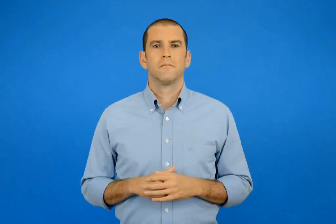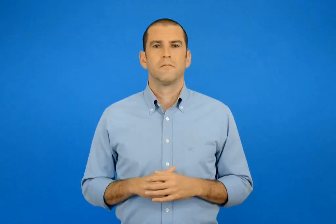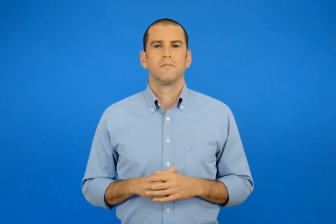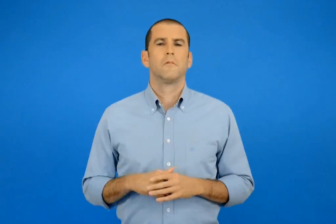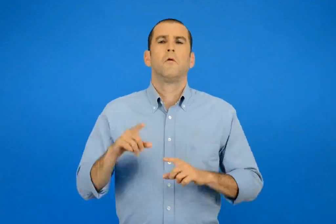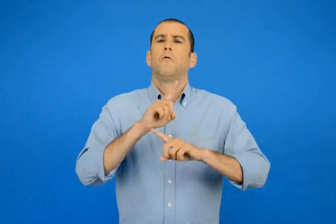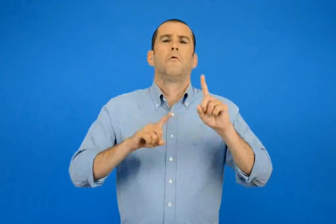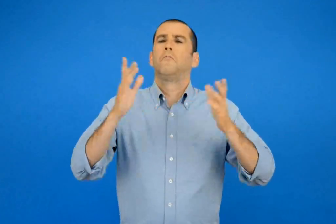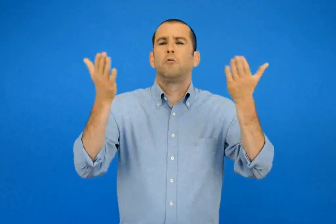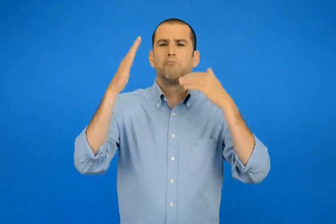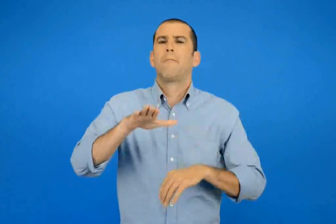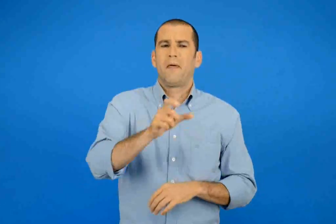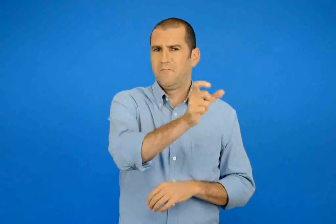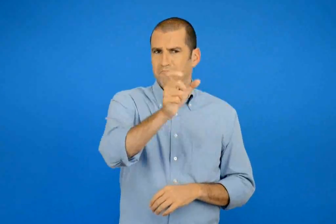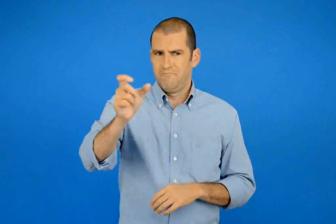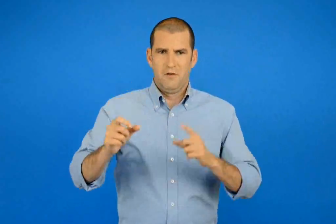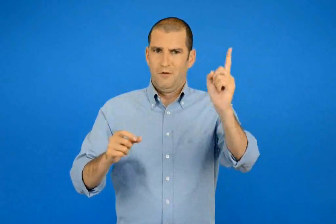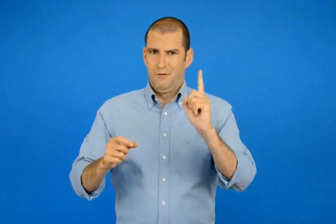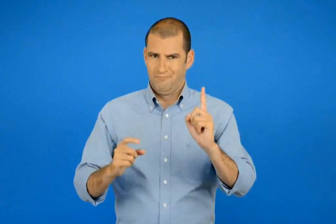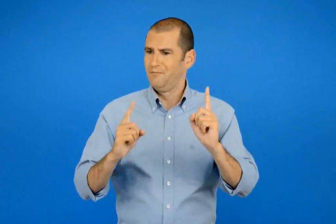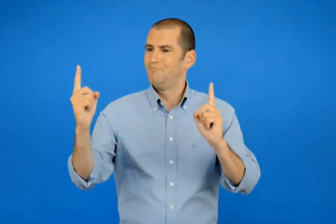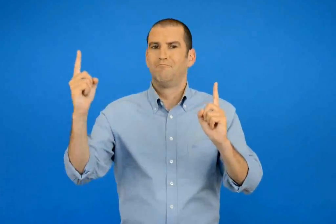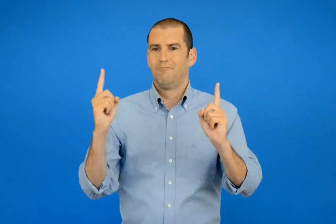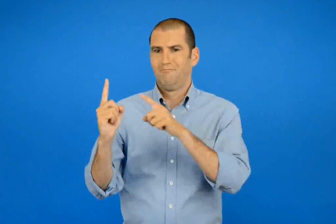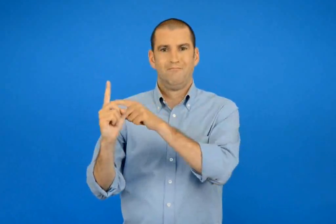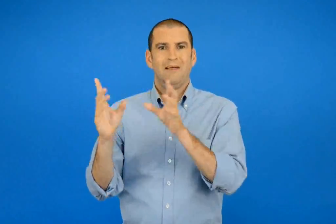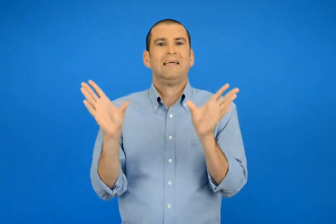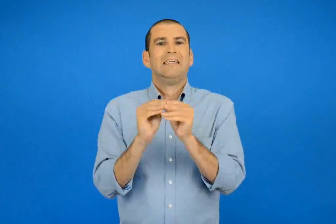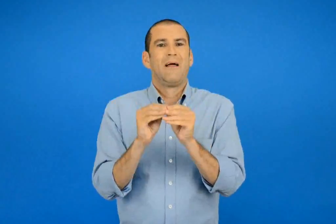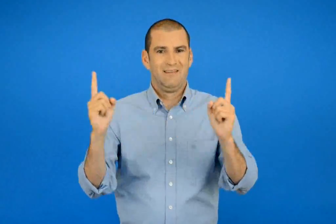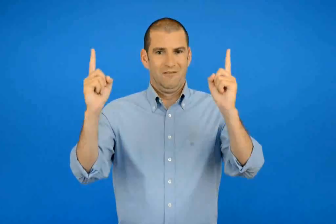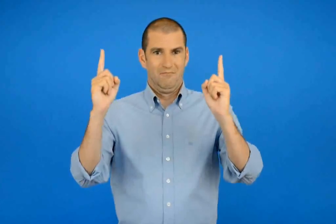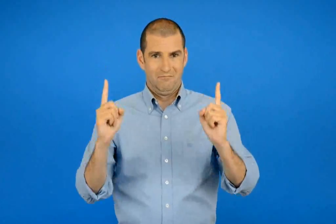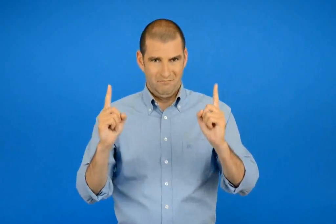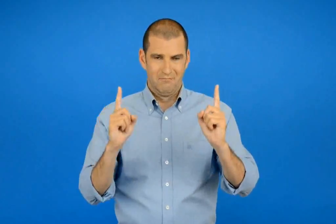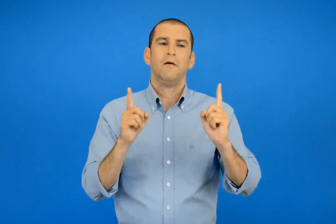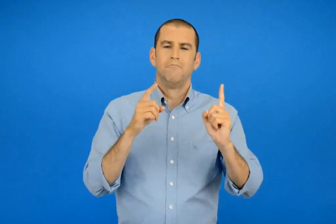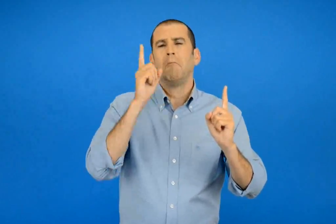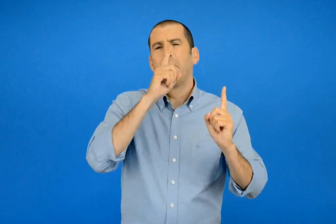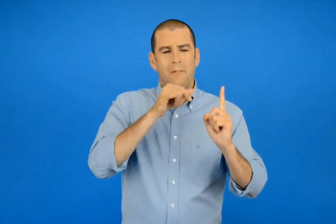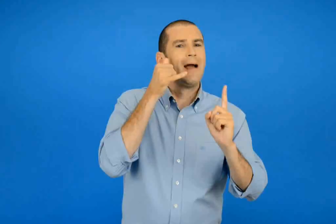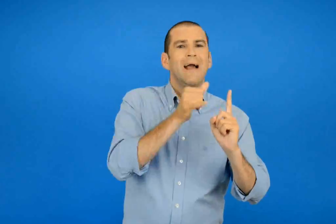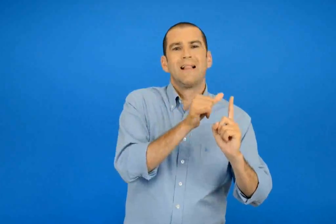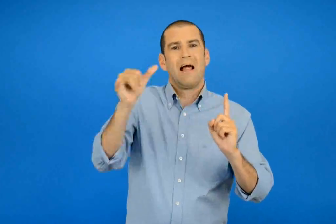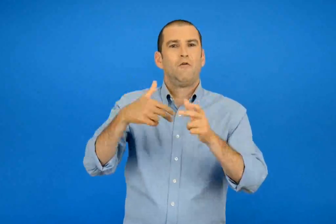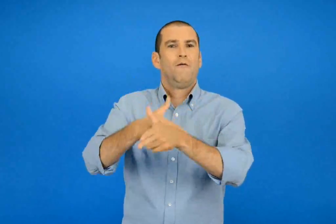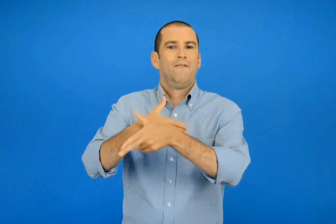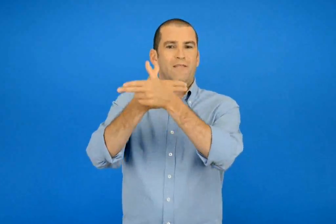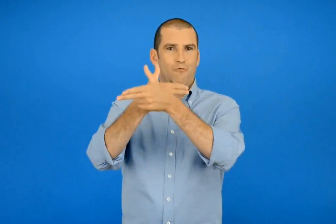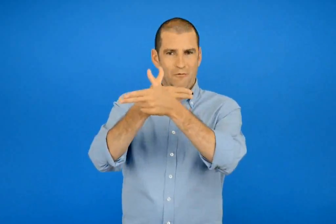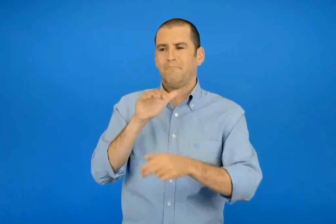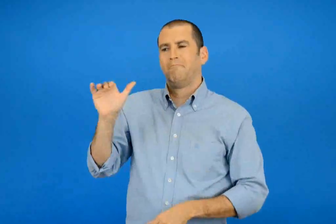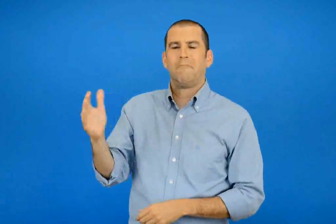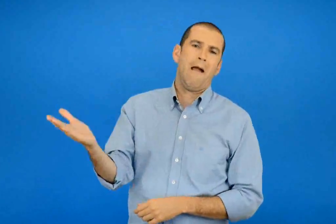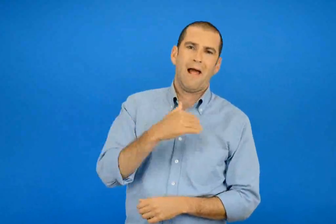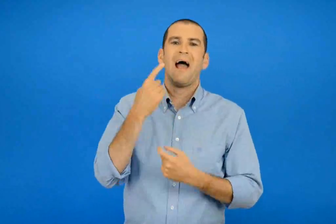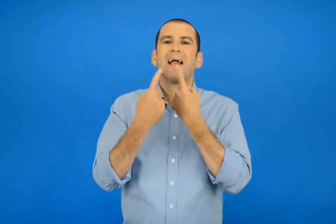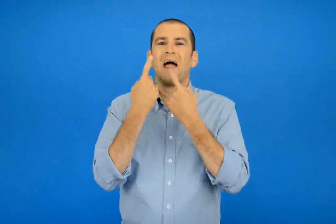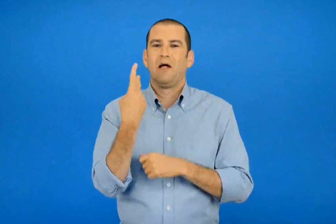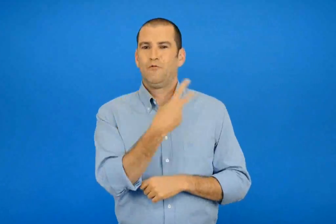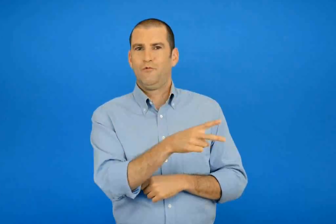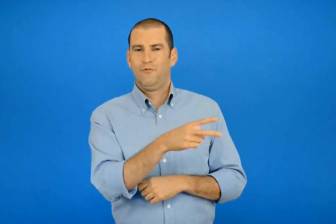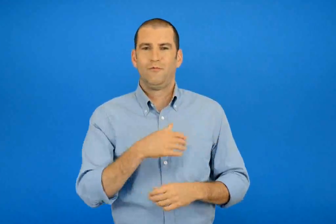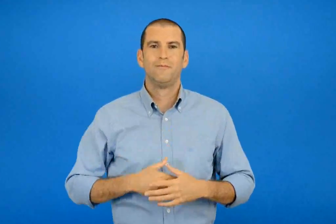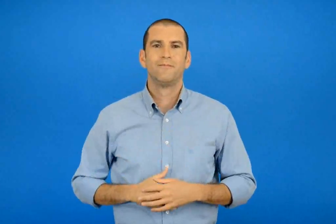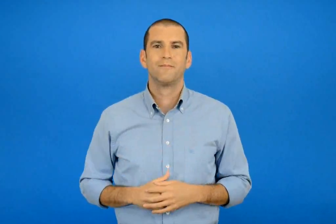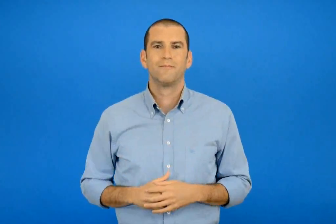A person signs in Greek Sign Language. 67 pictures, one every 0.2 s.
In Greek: οποίο παιδί θέλει μπορεί να κάνει ότι τηλεφωνεί σε κάποιό συμμαθητή του για να τον καλέσει στα γενέθλια του
